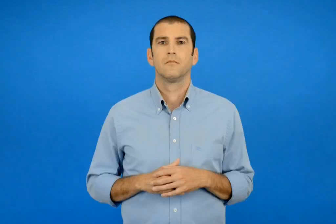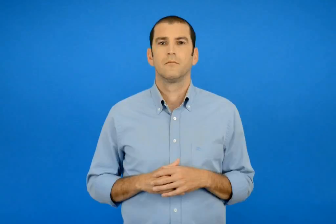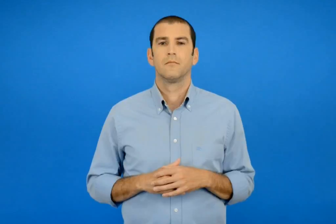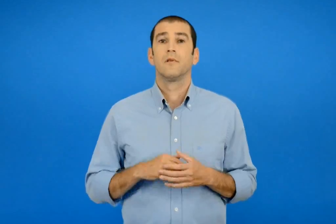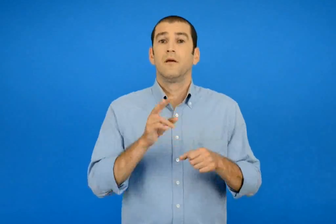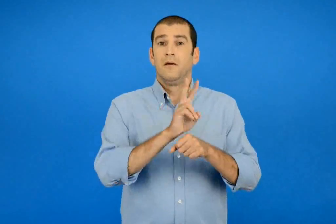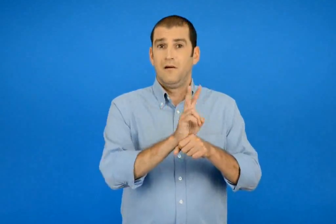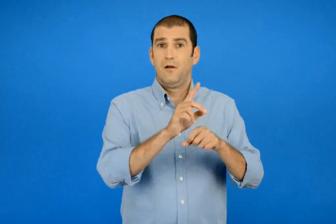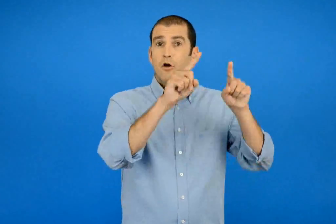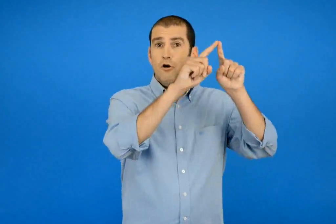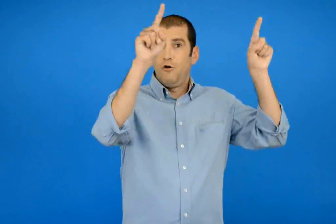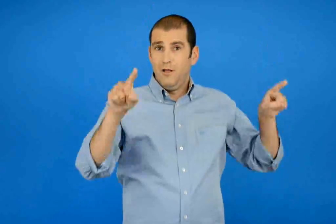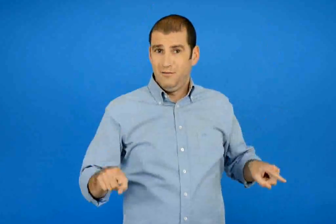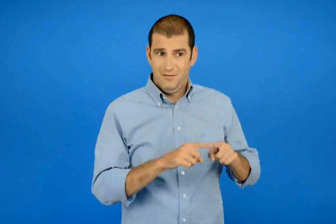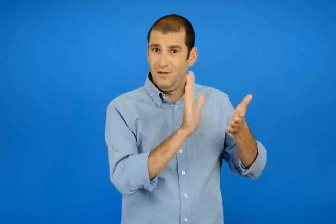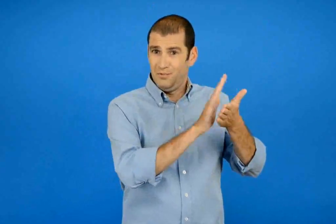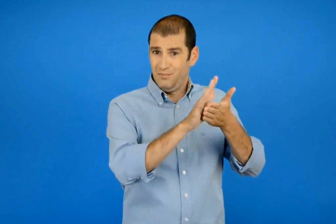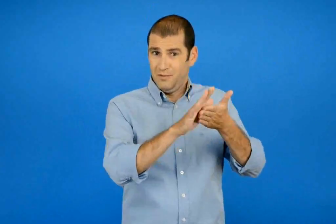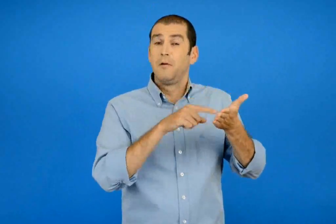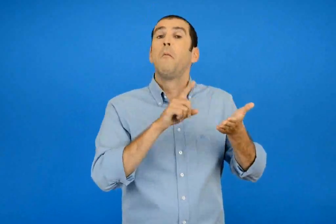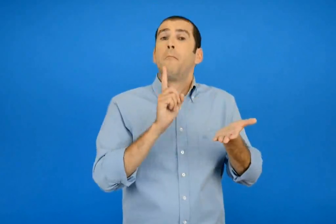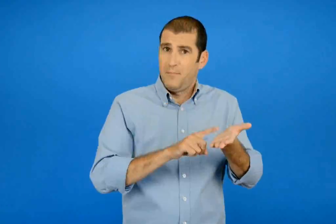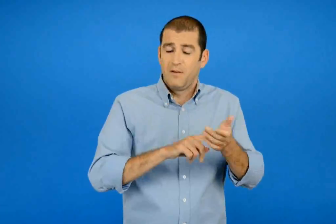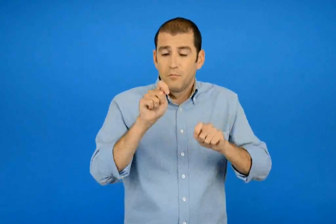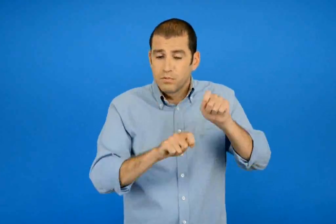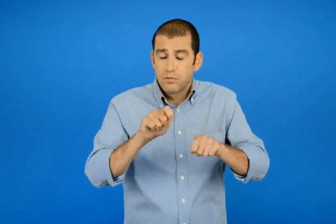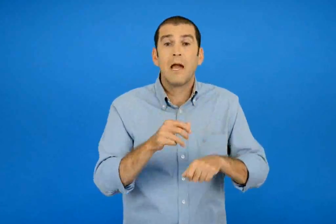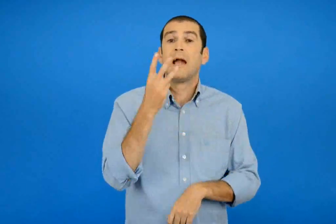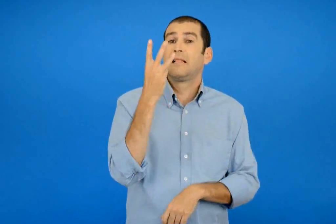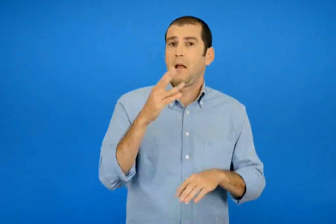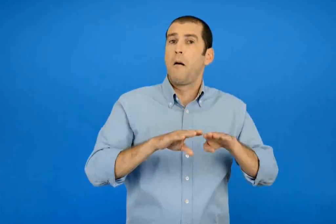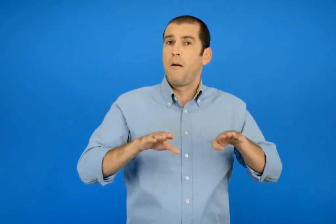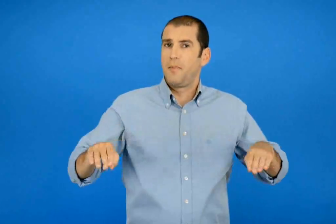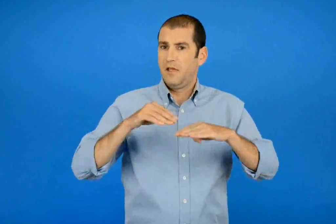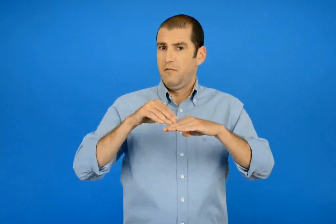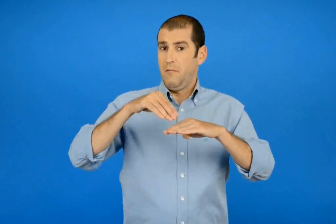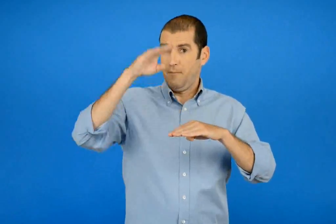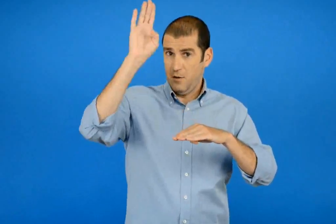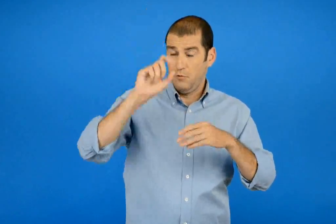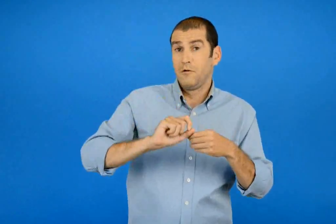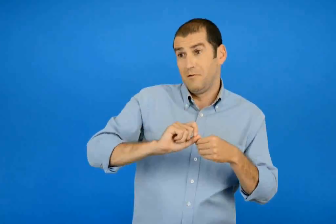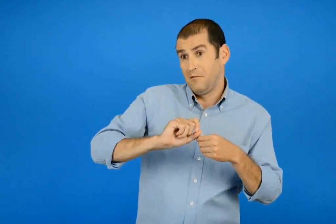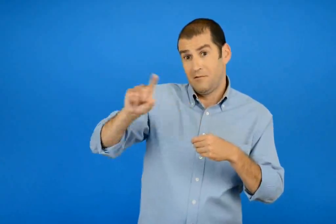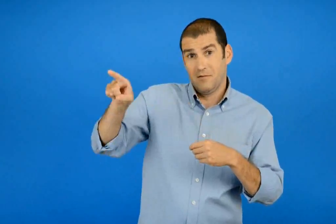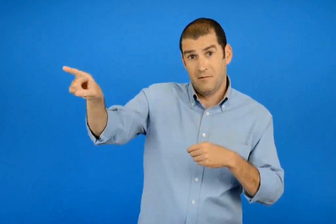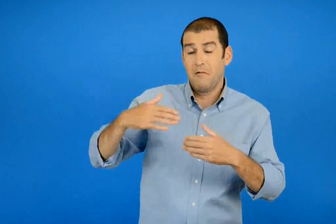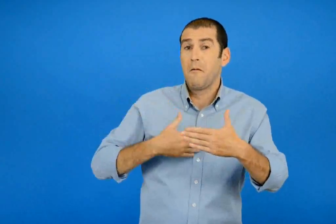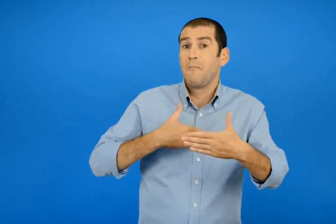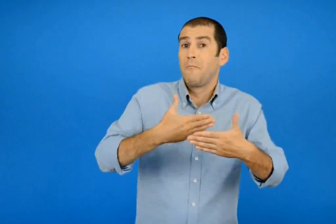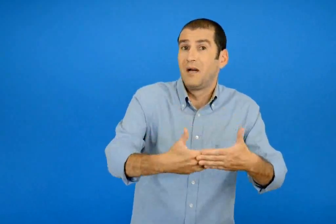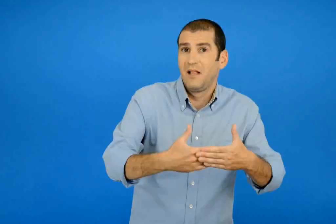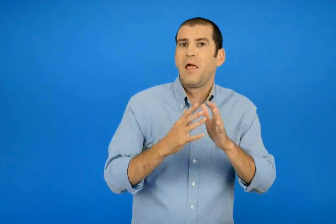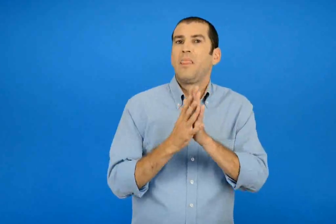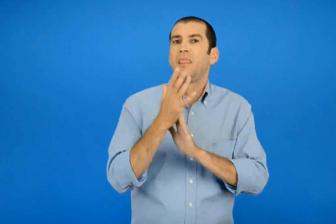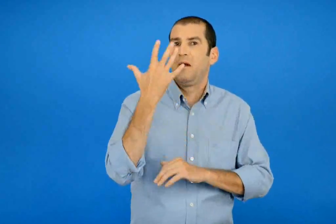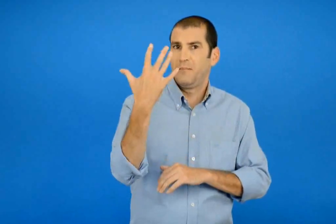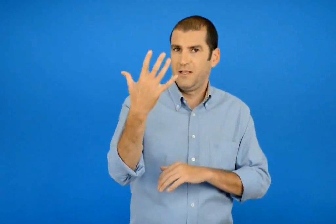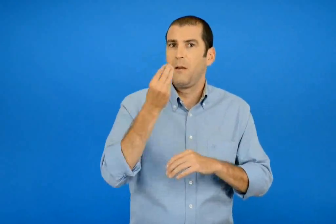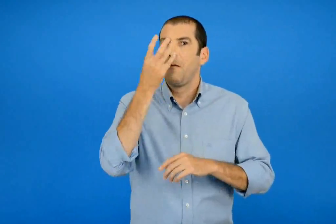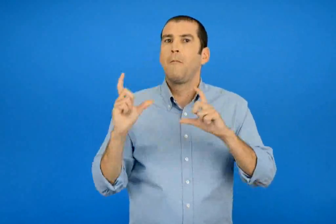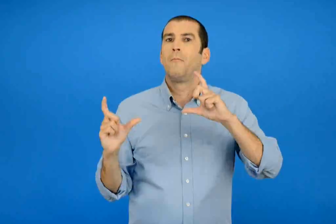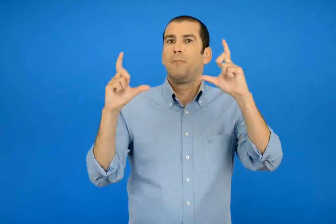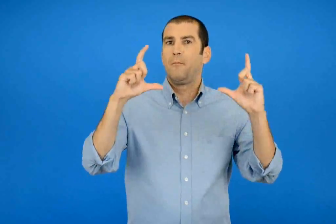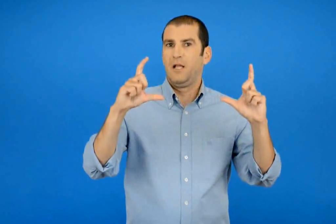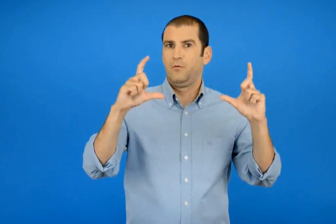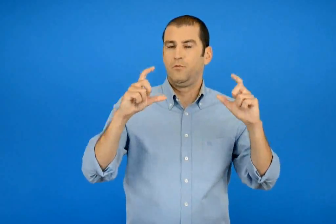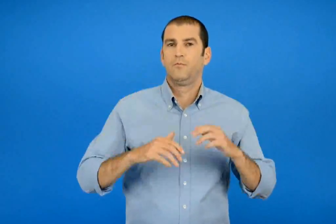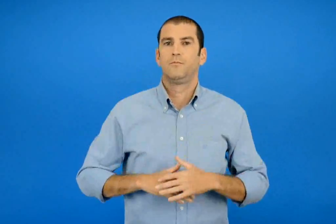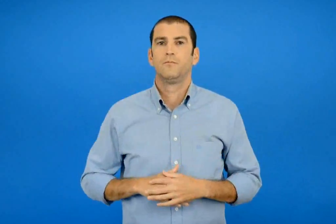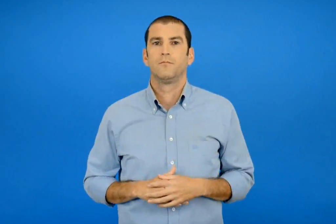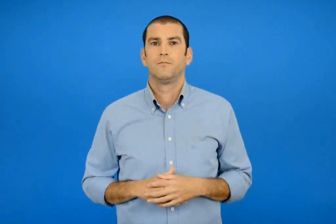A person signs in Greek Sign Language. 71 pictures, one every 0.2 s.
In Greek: το κολάζ πρέπει να φτιαχτεί από τουλάχιστον τρία παιδιά και να αποσταλεί μέχρι τις 15 μαΐου
